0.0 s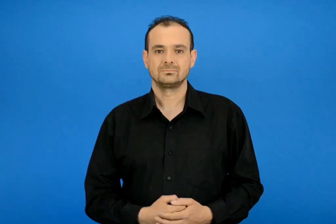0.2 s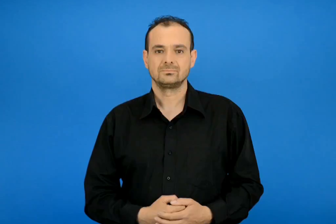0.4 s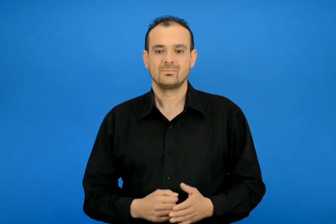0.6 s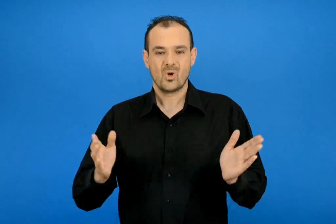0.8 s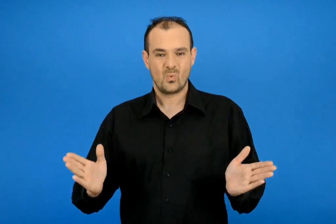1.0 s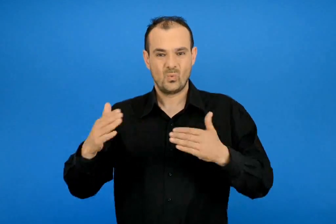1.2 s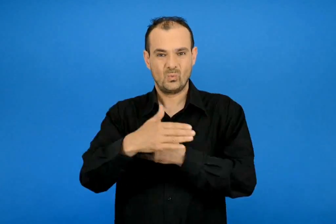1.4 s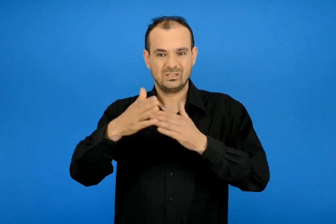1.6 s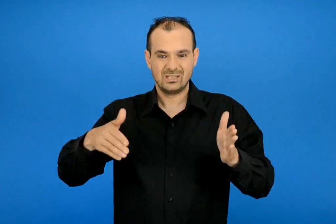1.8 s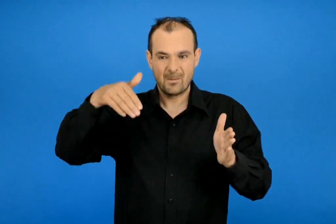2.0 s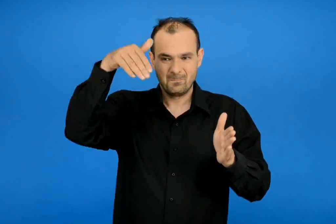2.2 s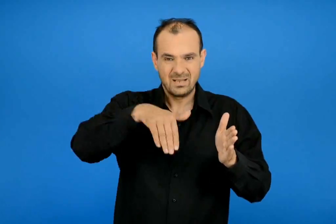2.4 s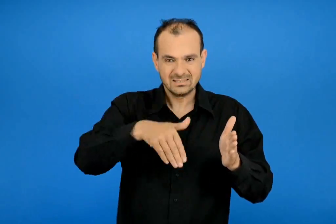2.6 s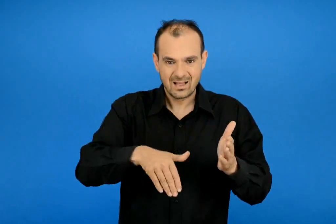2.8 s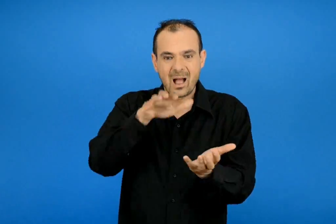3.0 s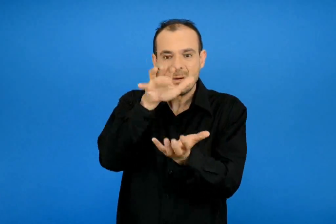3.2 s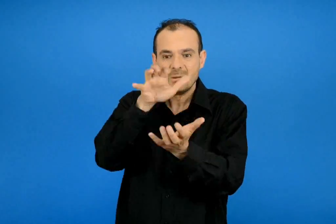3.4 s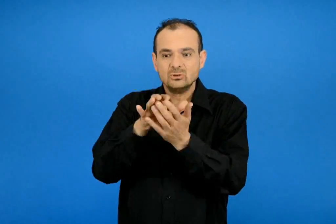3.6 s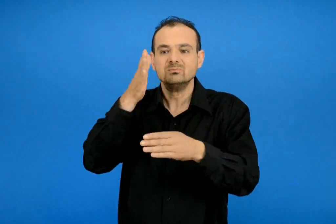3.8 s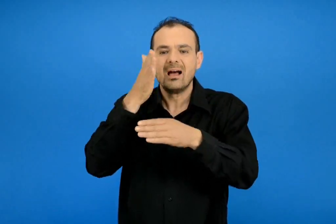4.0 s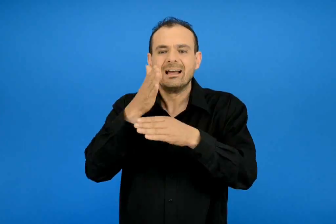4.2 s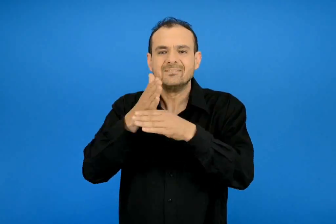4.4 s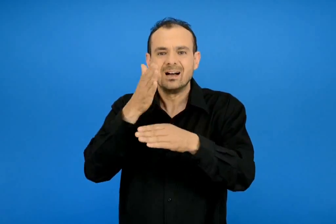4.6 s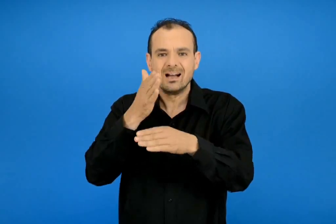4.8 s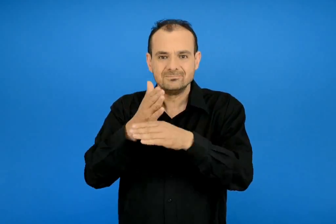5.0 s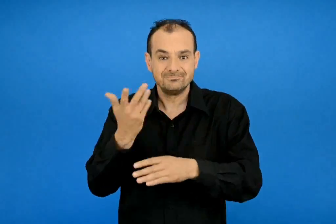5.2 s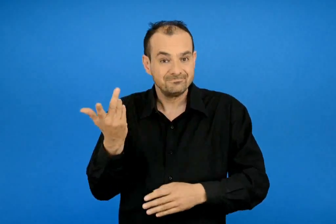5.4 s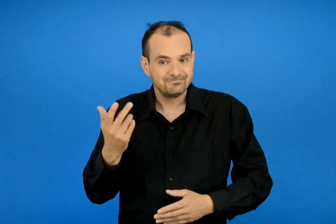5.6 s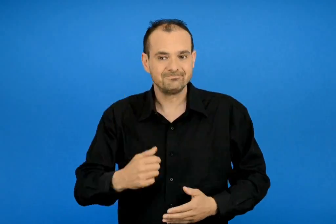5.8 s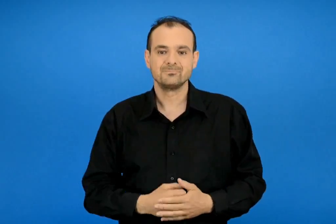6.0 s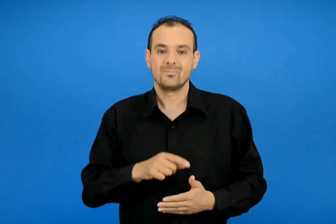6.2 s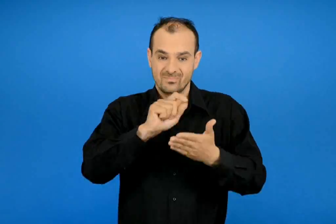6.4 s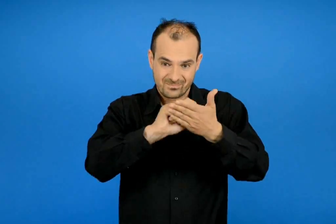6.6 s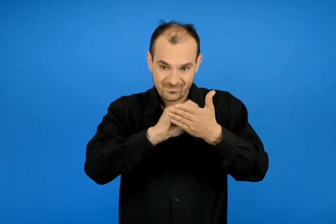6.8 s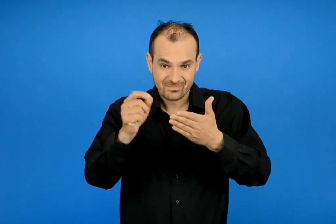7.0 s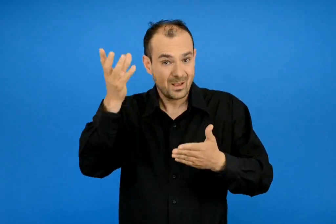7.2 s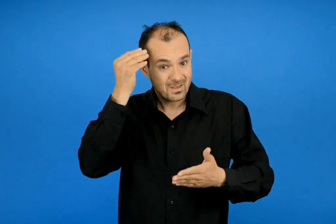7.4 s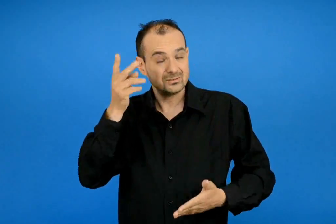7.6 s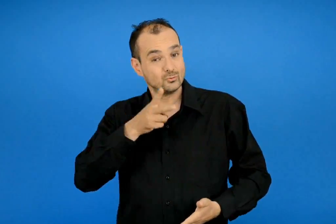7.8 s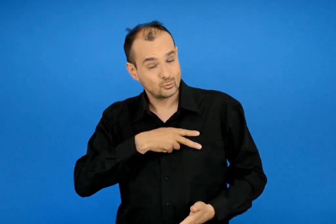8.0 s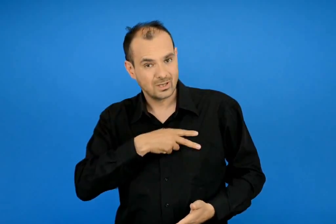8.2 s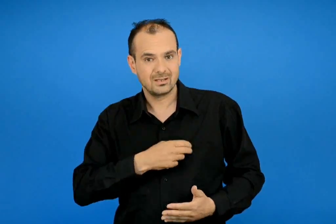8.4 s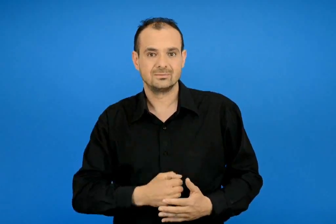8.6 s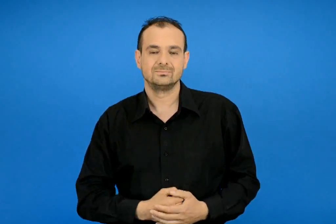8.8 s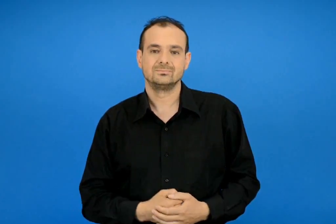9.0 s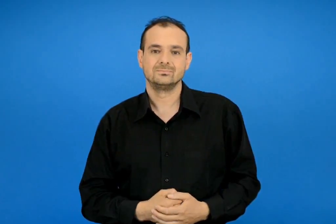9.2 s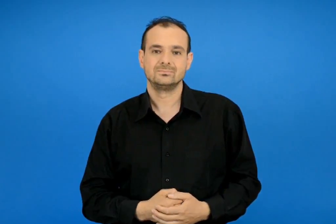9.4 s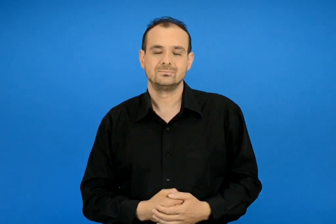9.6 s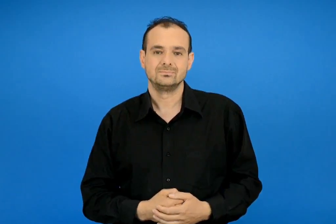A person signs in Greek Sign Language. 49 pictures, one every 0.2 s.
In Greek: μαθέ να γράφεις σωστά τι κρύβει ο ιπποπόταμος μέσα στο κουτί
